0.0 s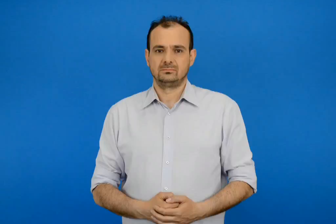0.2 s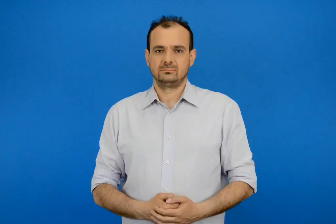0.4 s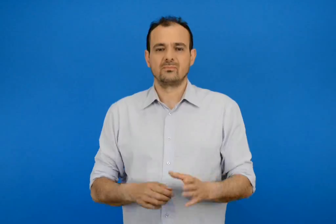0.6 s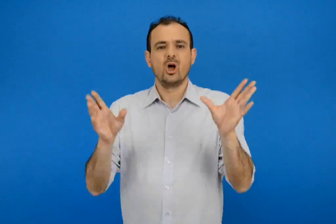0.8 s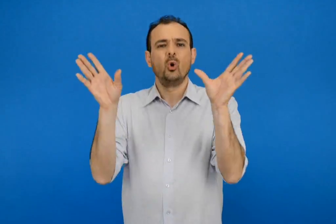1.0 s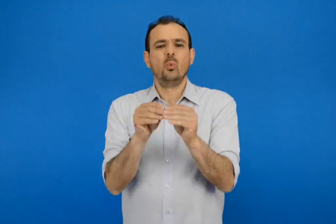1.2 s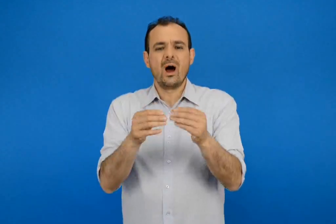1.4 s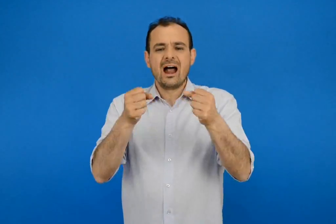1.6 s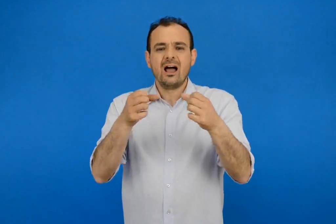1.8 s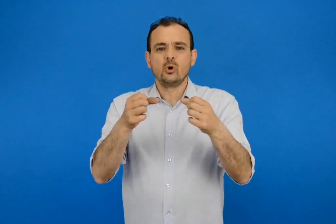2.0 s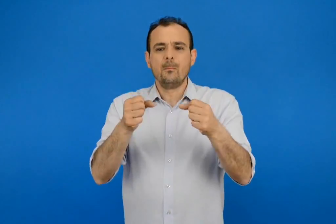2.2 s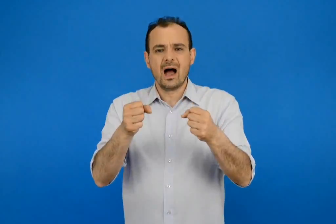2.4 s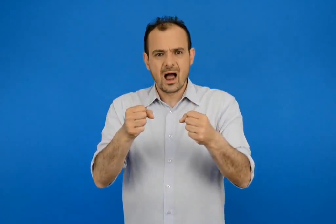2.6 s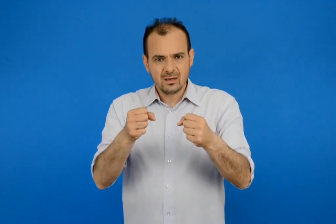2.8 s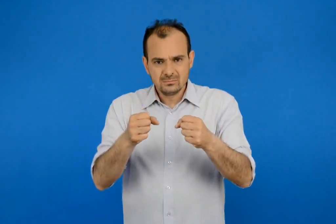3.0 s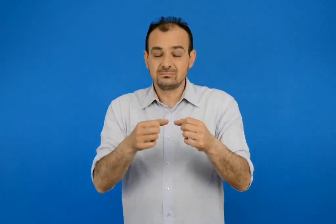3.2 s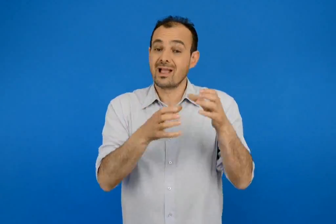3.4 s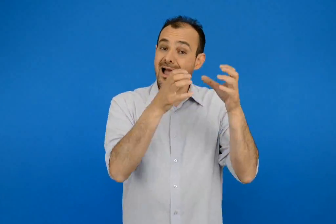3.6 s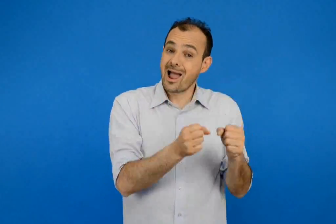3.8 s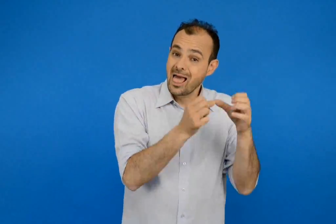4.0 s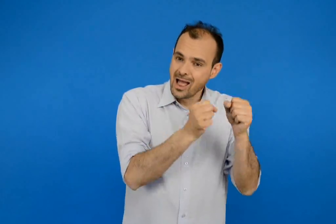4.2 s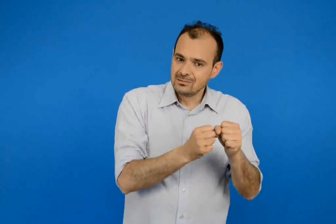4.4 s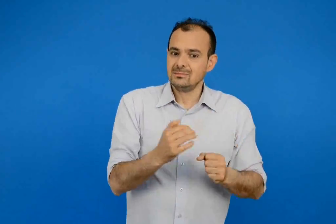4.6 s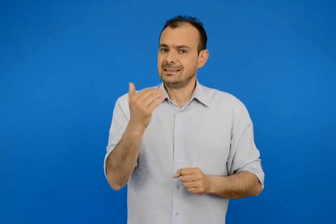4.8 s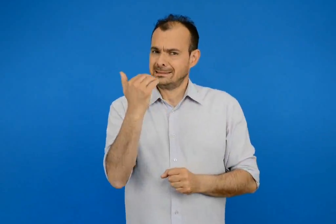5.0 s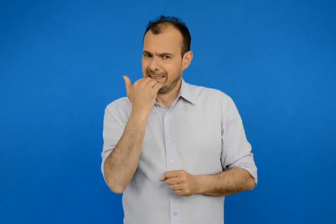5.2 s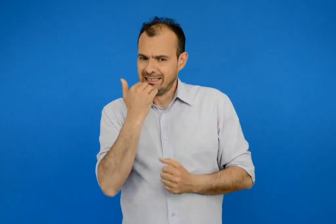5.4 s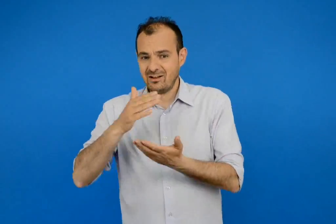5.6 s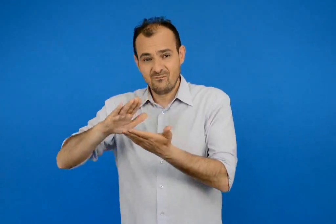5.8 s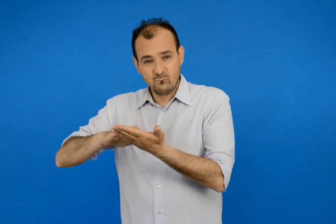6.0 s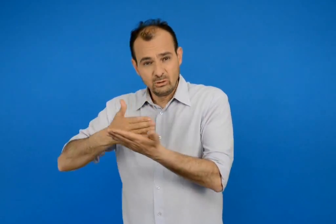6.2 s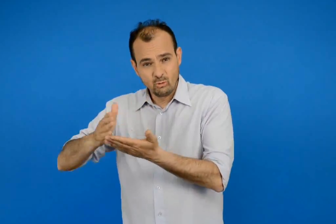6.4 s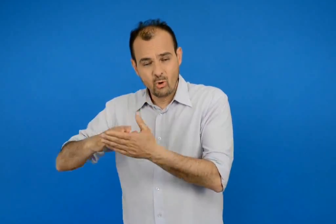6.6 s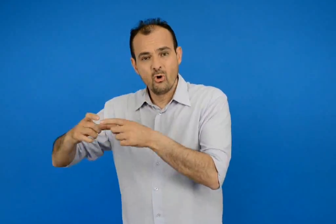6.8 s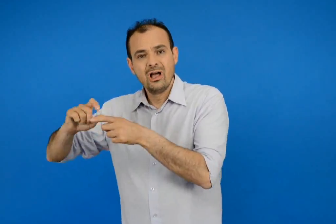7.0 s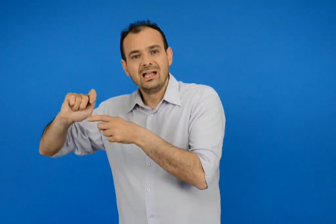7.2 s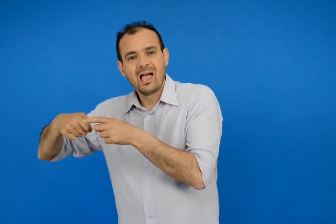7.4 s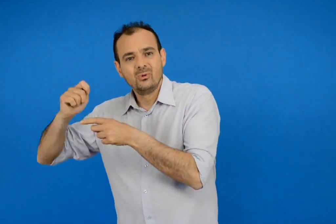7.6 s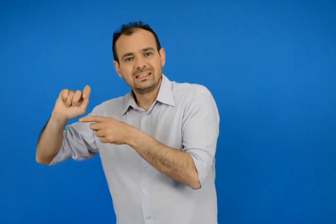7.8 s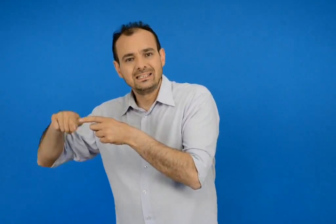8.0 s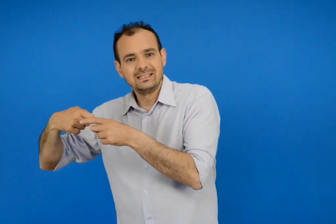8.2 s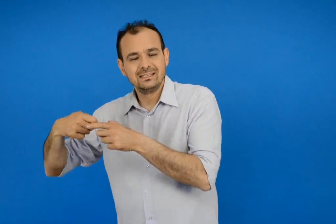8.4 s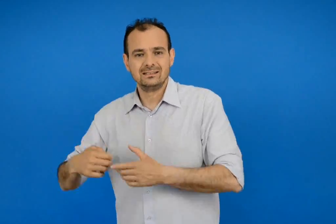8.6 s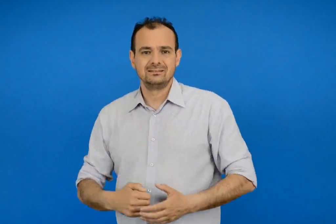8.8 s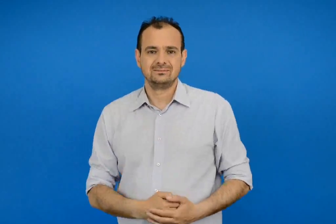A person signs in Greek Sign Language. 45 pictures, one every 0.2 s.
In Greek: τα γαλακτοκομικά γάλα τυρί βούτυρο γιαούρτι
